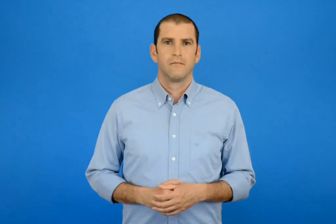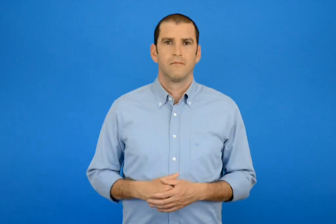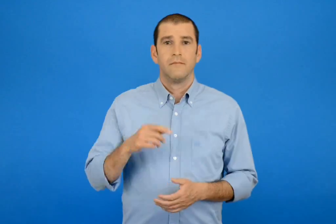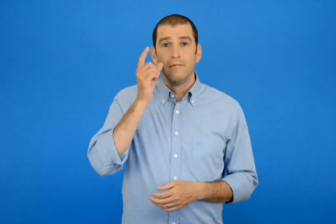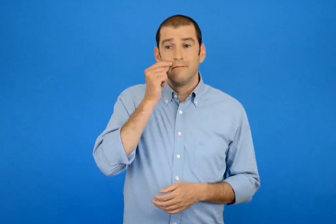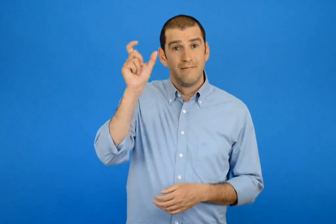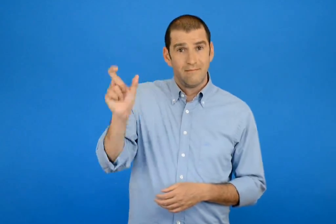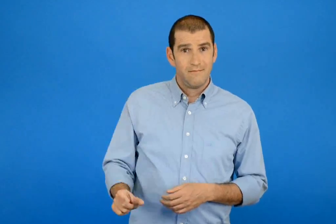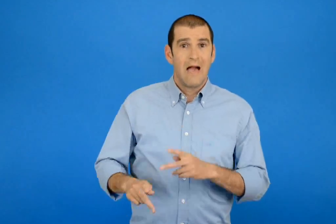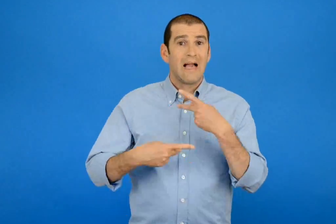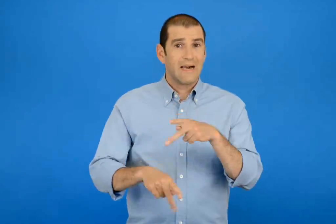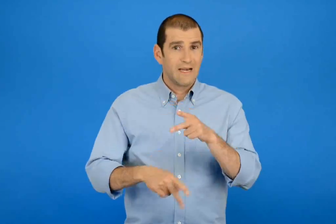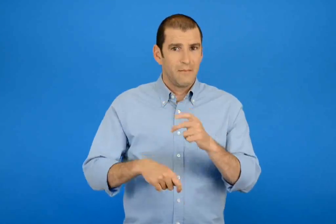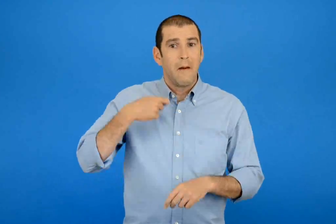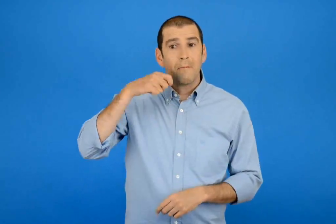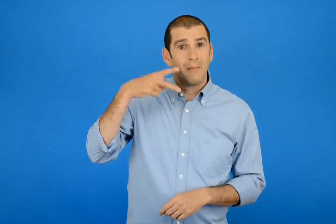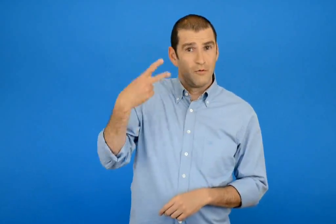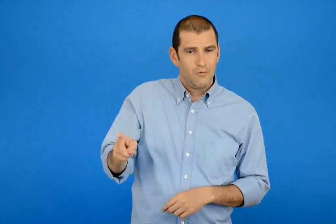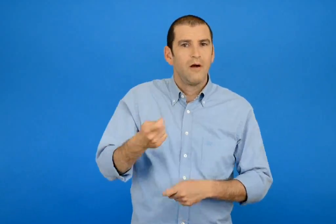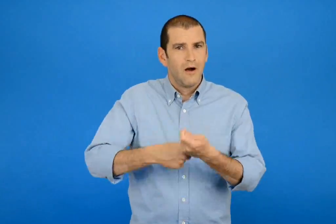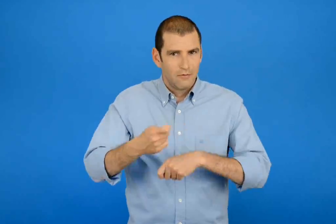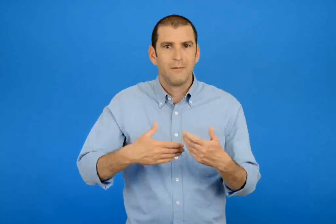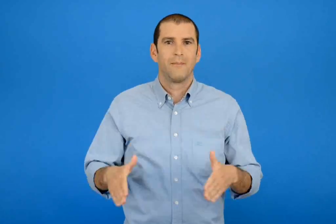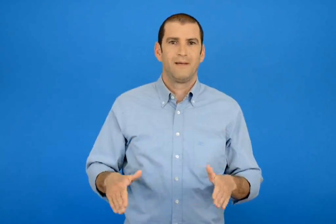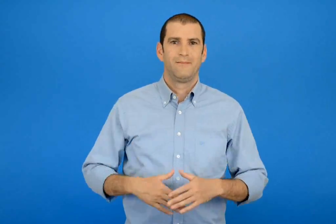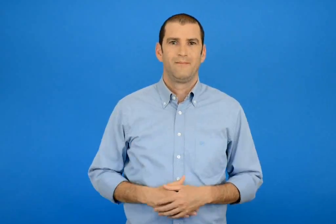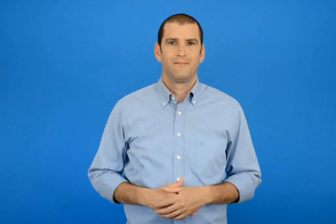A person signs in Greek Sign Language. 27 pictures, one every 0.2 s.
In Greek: η μητέρα του καριμ αγόρασε
